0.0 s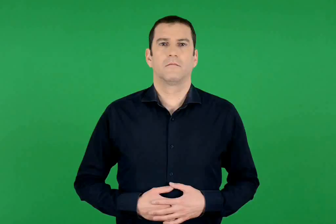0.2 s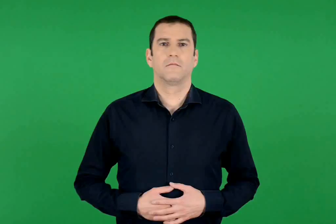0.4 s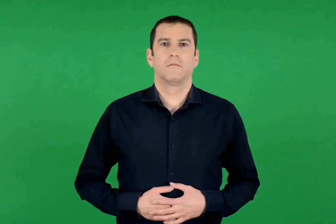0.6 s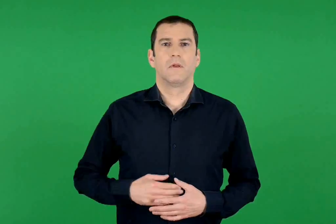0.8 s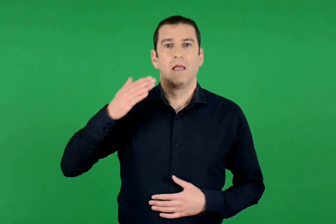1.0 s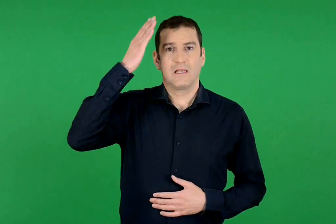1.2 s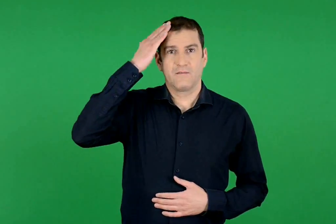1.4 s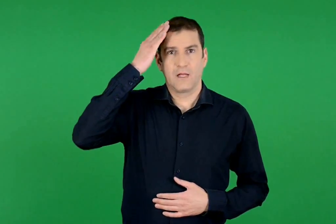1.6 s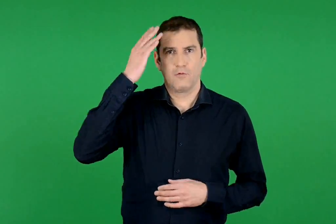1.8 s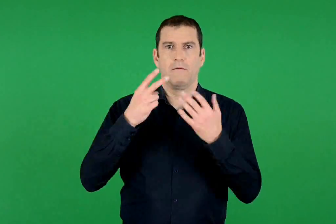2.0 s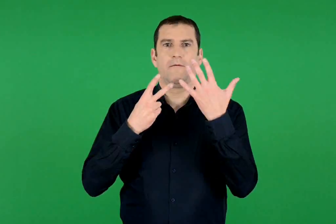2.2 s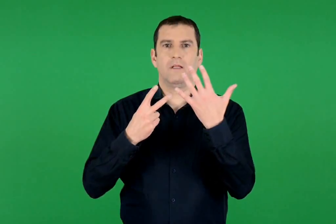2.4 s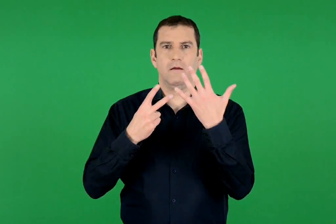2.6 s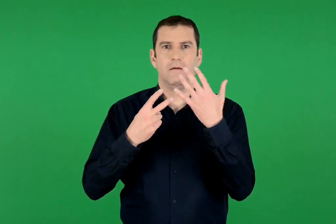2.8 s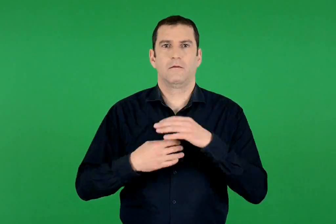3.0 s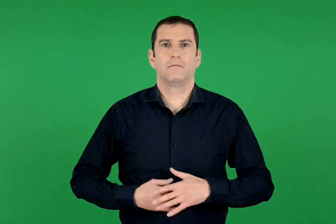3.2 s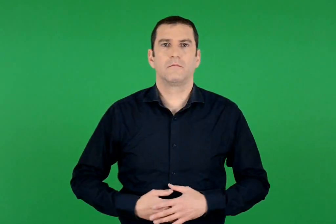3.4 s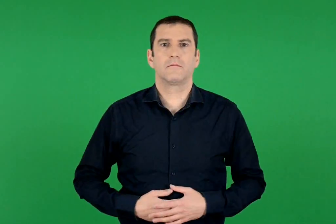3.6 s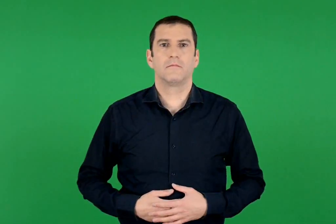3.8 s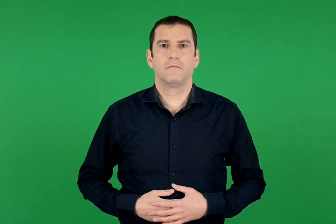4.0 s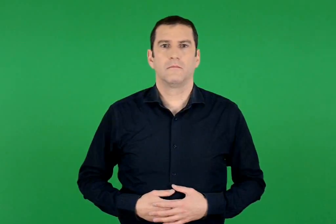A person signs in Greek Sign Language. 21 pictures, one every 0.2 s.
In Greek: κεφάλαιο 7
